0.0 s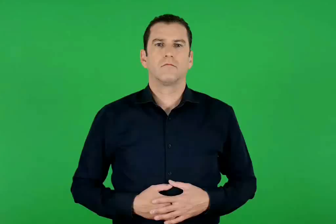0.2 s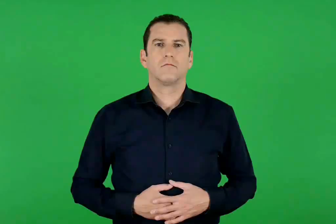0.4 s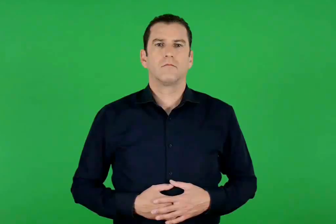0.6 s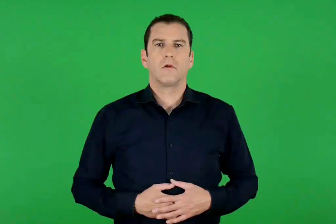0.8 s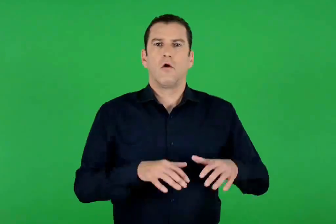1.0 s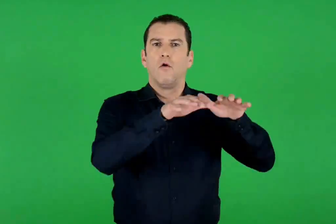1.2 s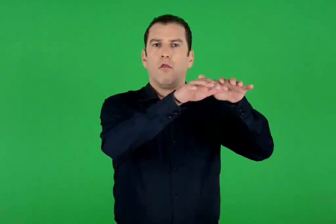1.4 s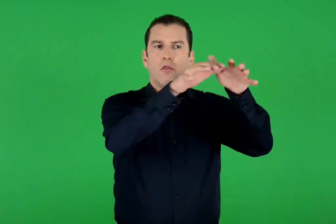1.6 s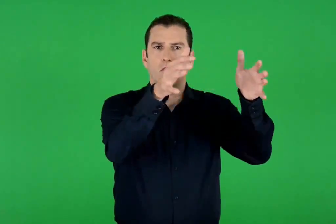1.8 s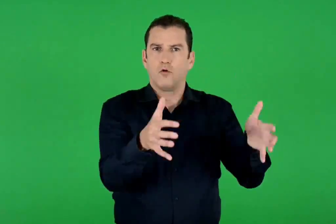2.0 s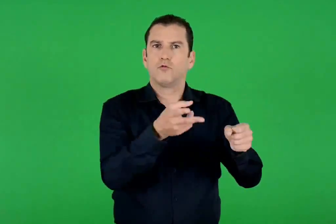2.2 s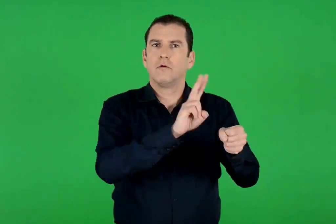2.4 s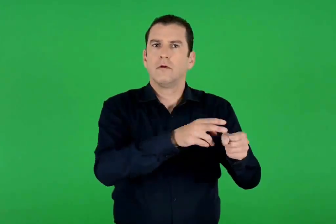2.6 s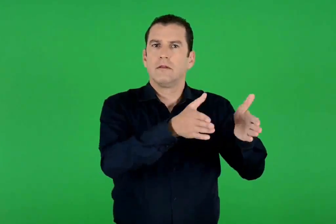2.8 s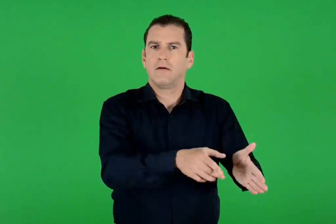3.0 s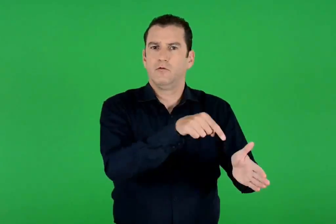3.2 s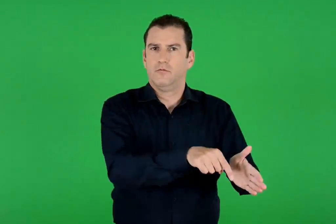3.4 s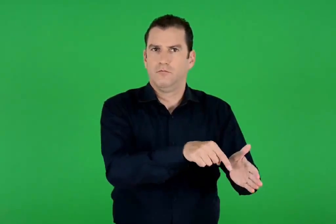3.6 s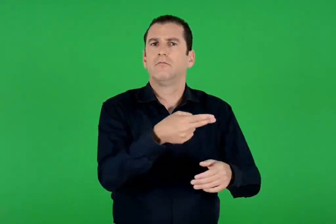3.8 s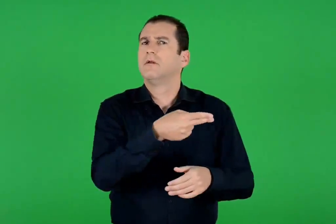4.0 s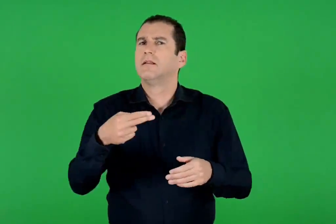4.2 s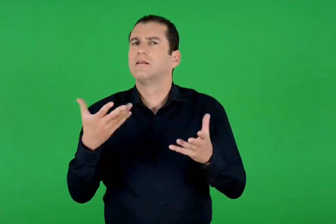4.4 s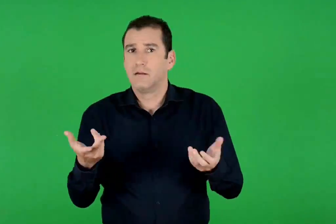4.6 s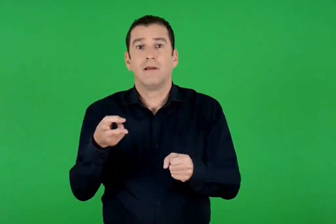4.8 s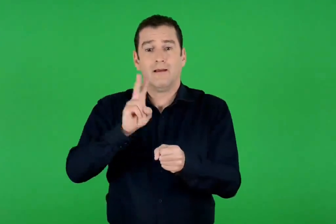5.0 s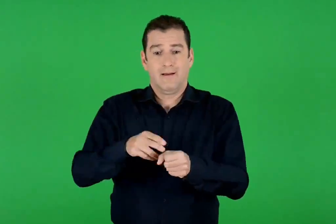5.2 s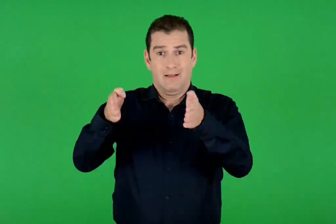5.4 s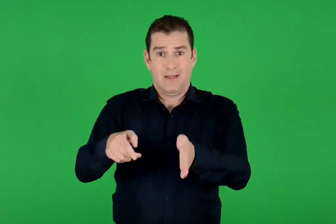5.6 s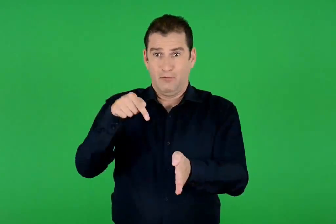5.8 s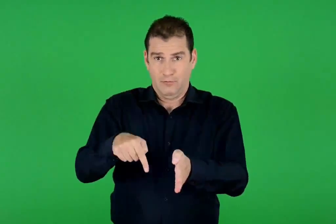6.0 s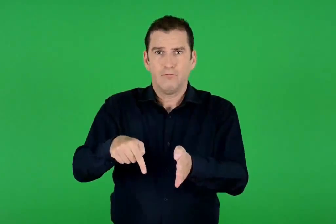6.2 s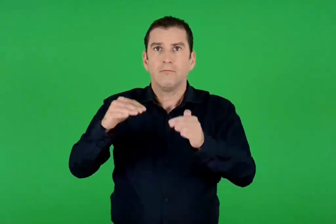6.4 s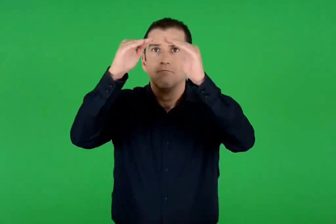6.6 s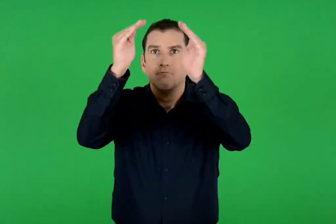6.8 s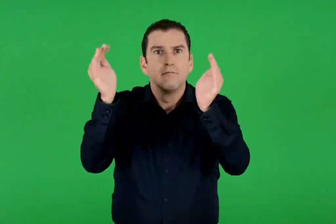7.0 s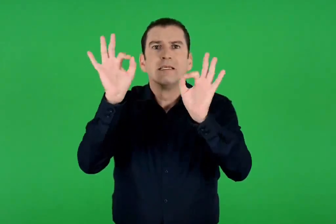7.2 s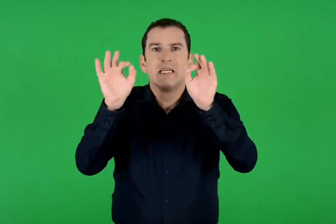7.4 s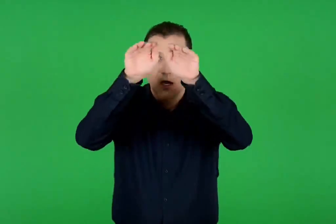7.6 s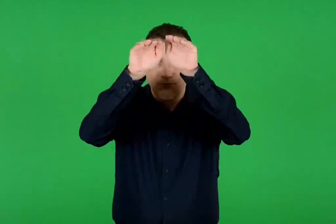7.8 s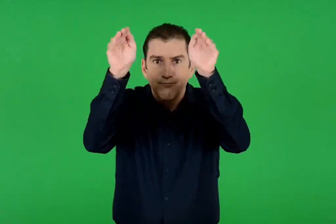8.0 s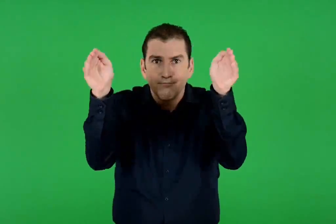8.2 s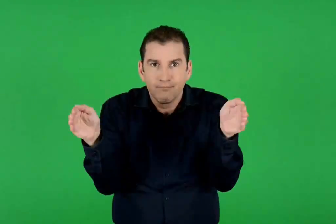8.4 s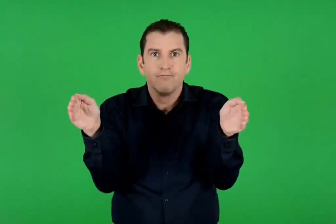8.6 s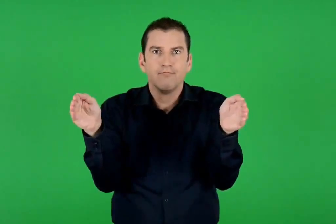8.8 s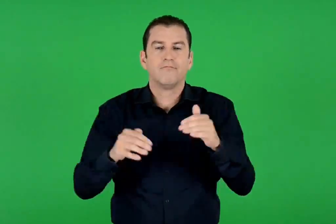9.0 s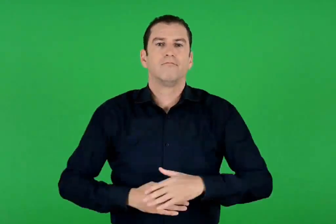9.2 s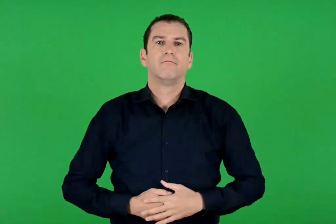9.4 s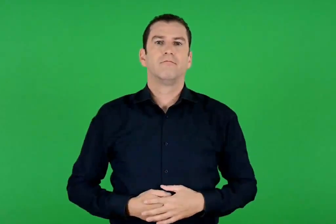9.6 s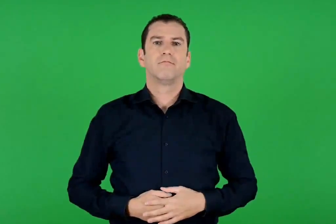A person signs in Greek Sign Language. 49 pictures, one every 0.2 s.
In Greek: θολωτός τάφος τάφος με στέγη σε σχήμα τρούλου
